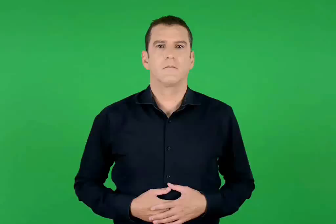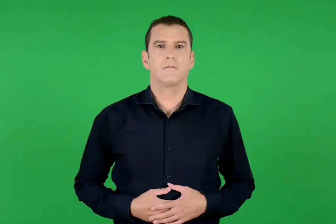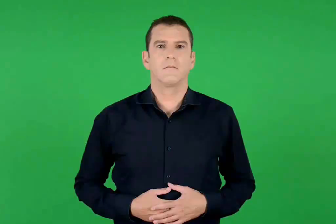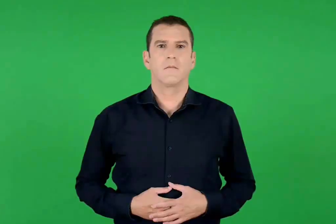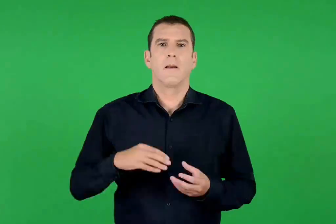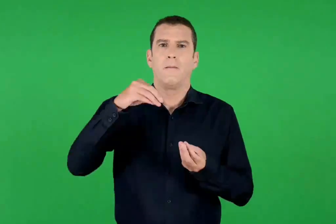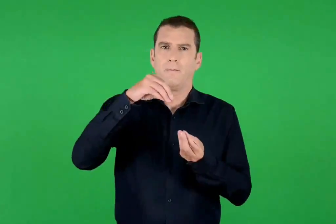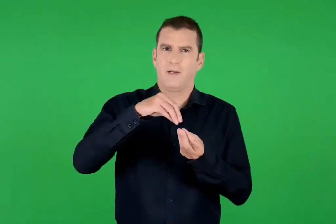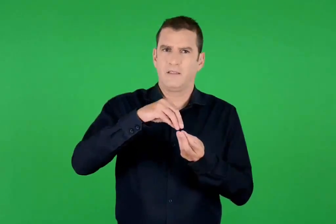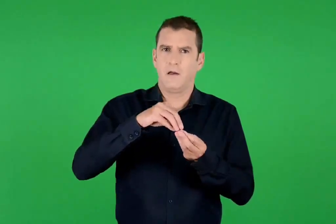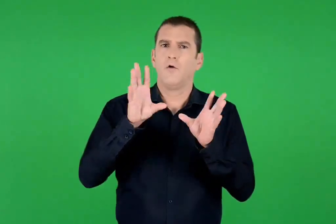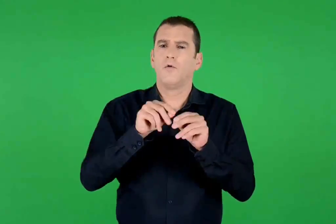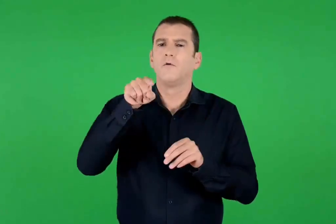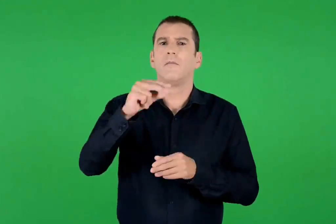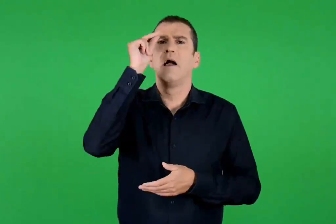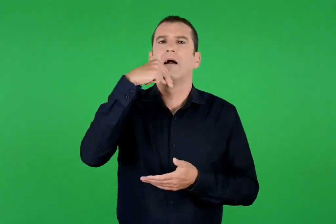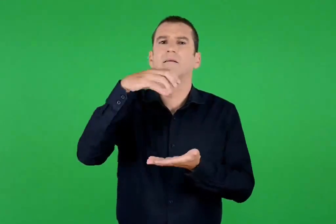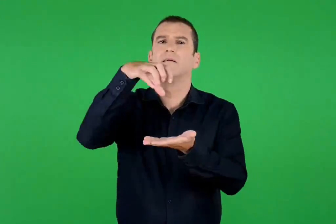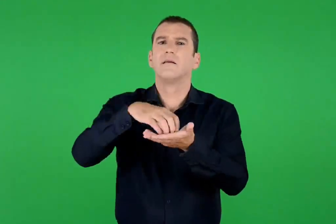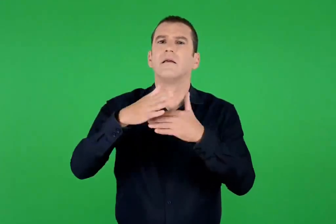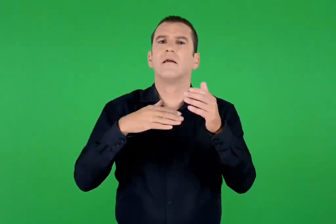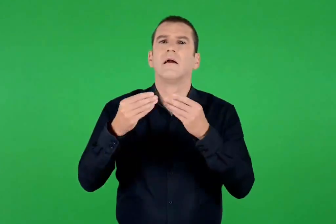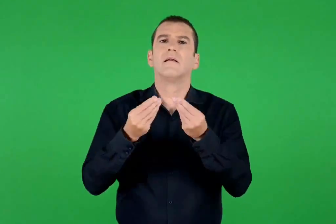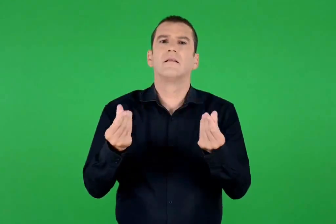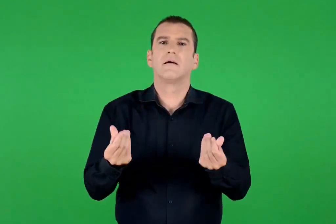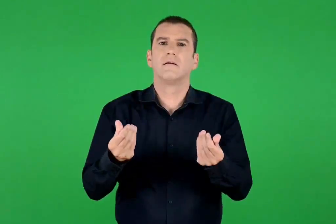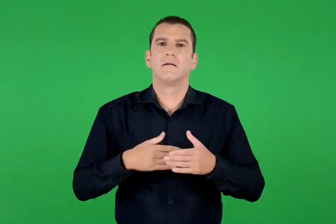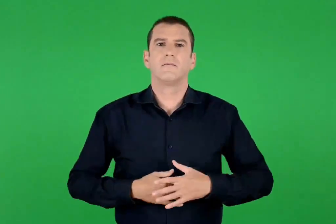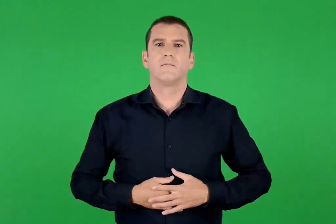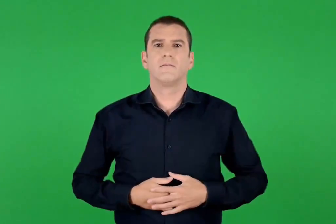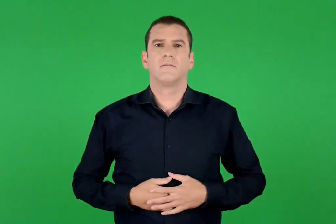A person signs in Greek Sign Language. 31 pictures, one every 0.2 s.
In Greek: το πάσχα στην εκκλησιαστική τέχνη
